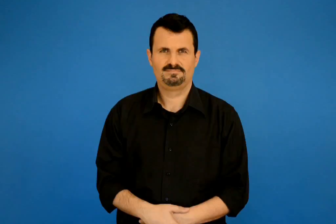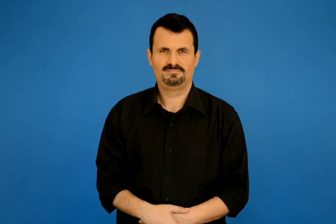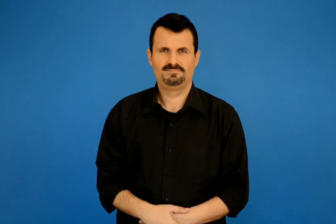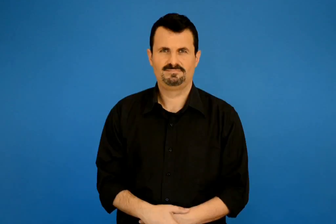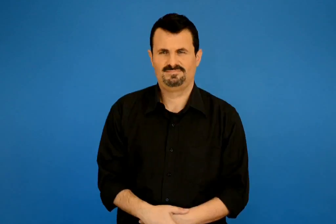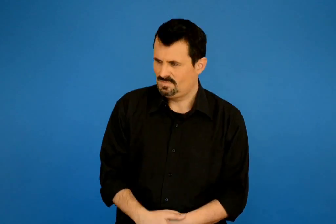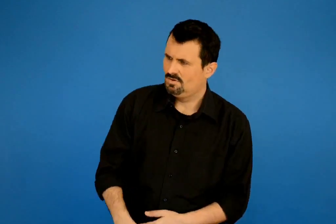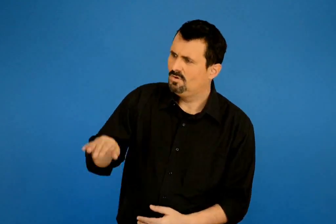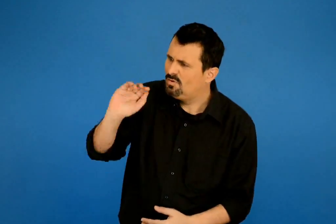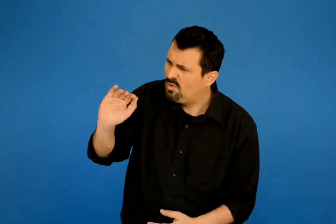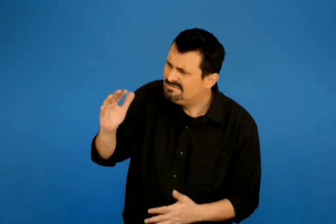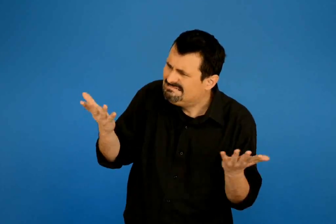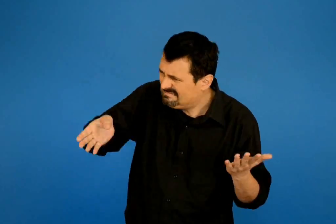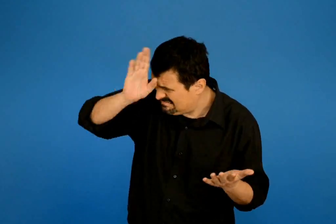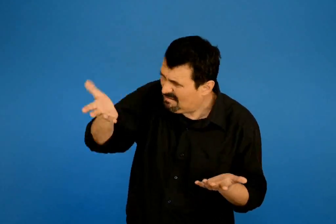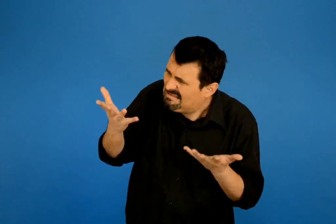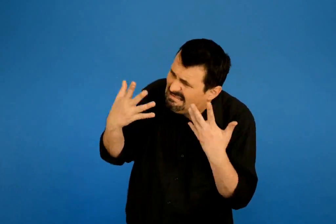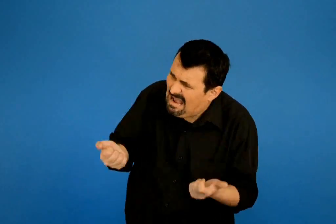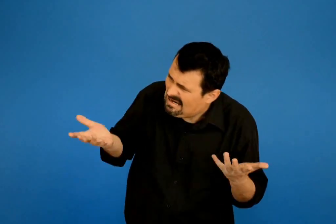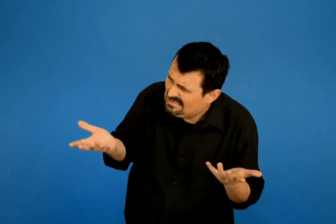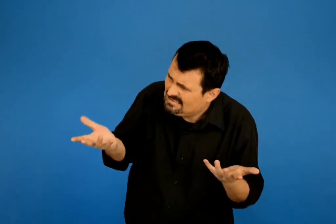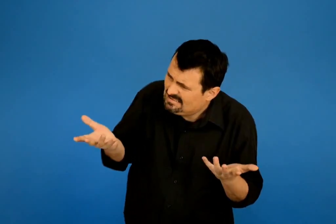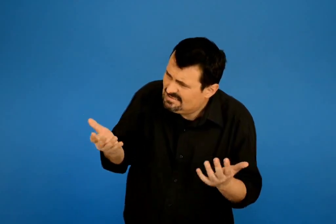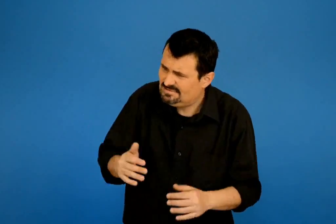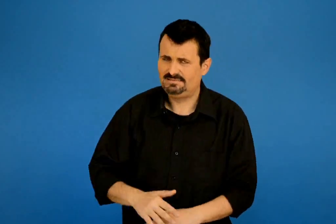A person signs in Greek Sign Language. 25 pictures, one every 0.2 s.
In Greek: μα τι έχεις ; τον ρωτήσαν
